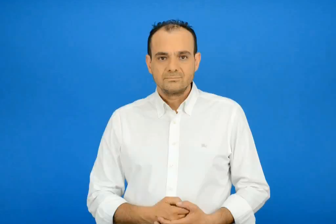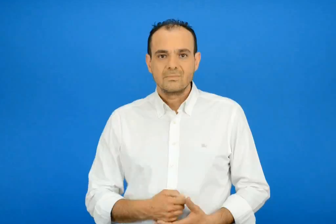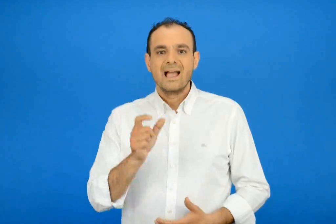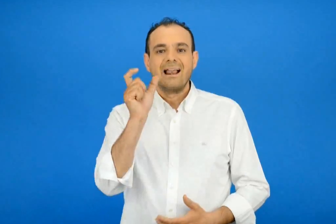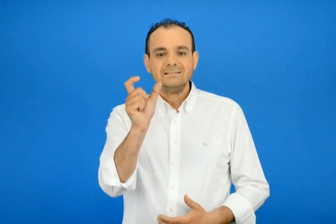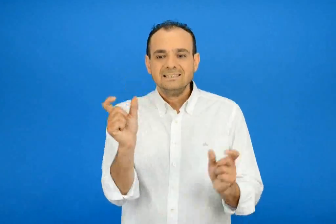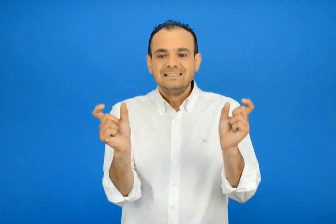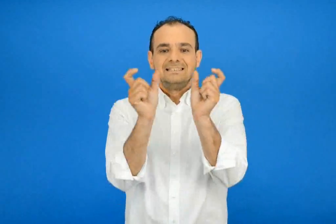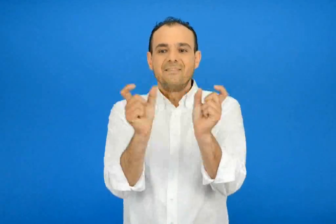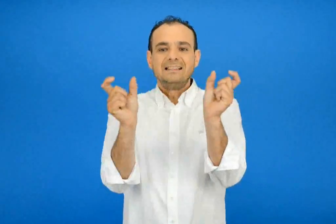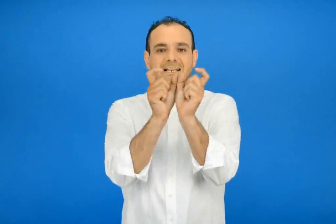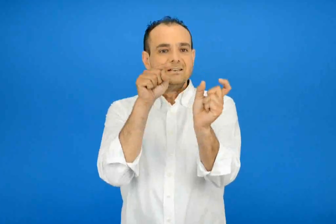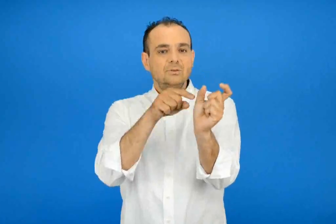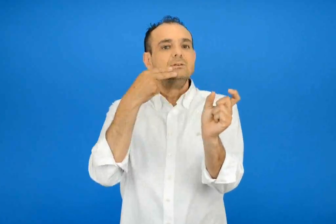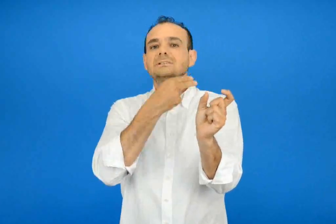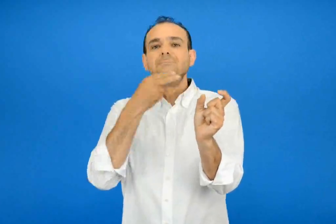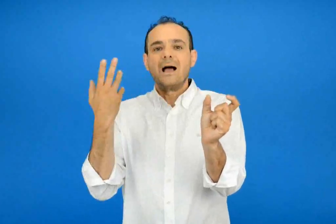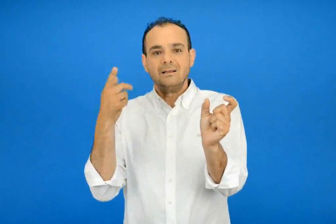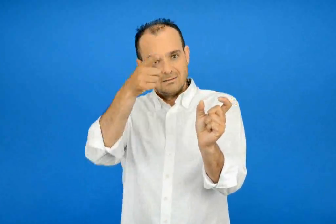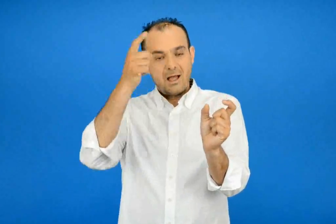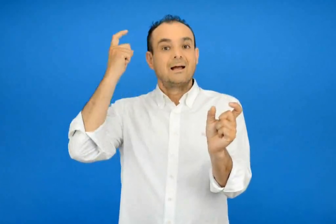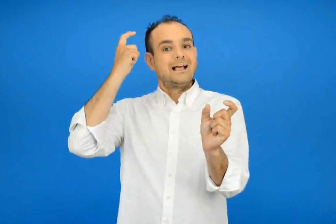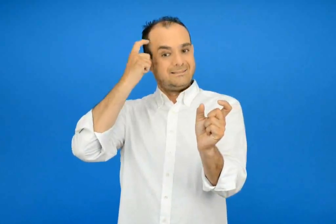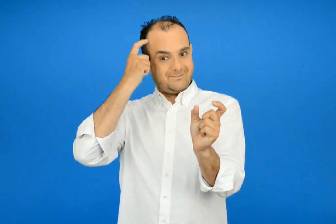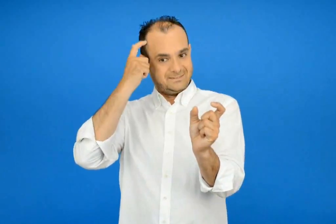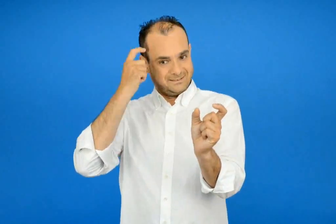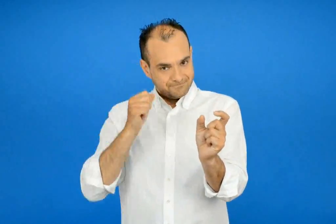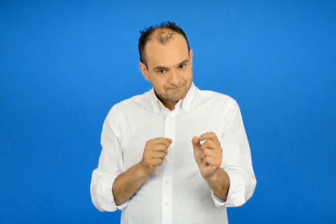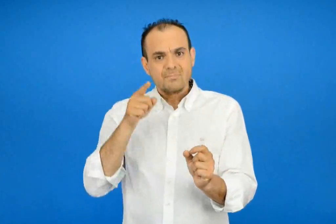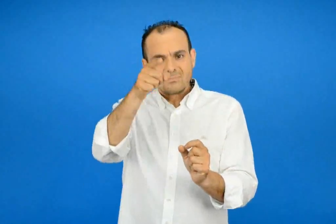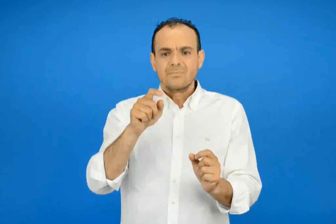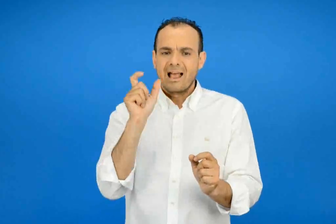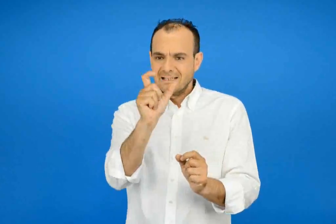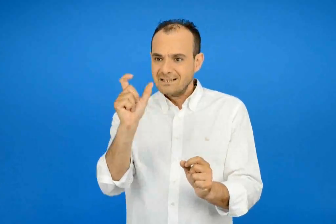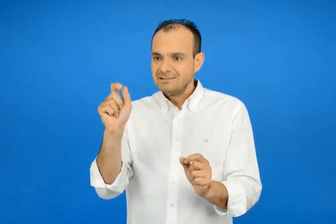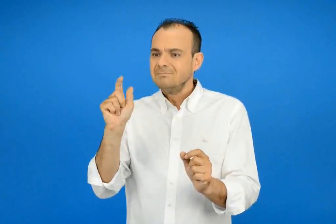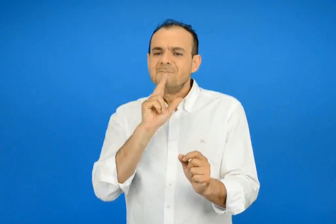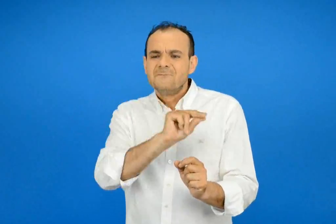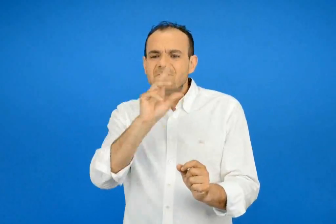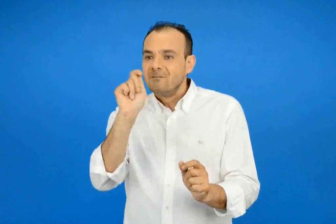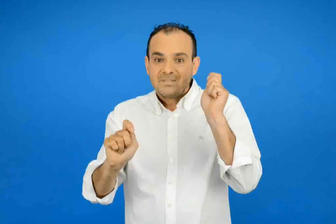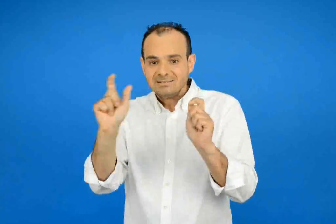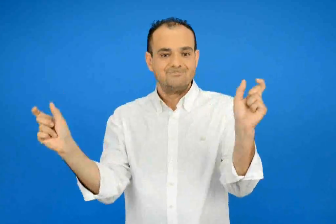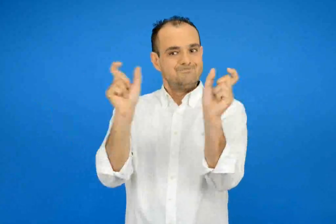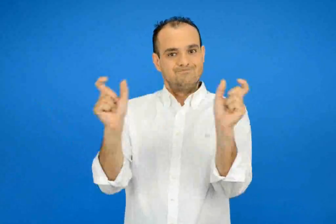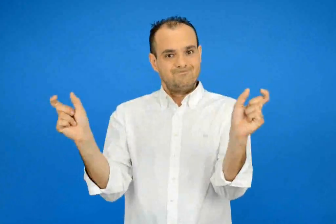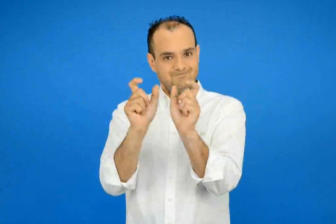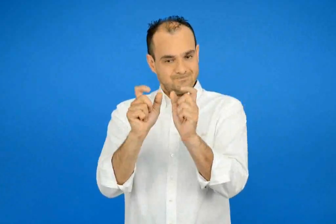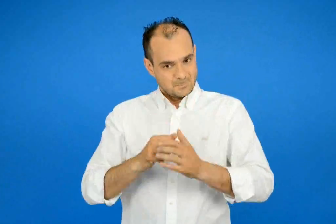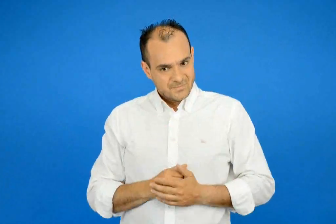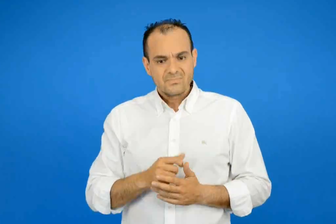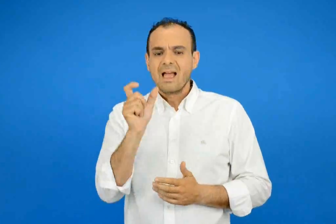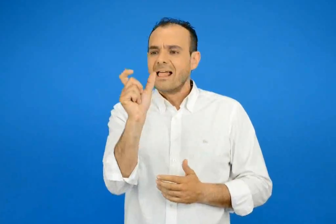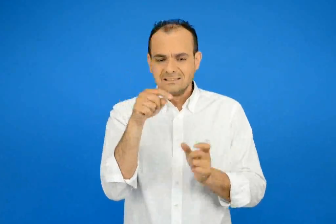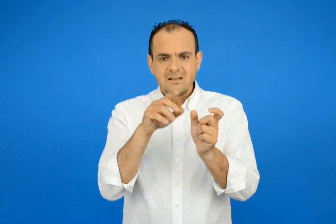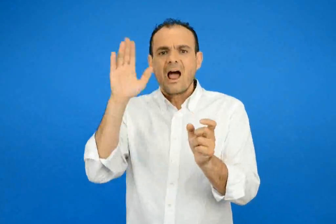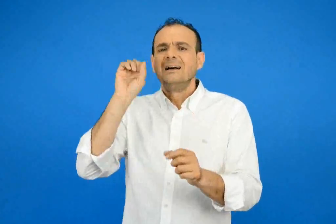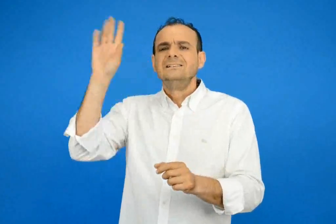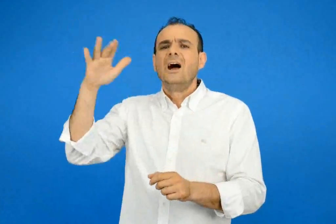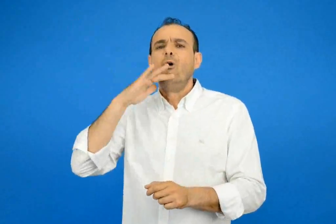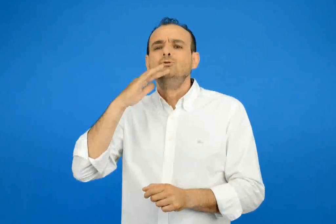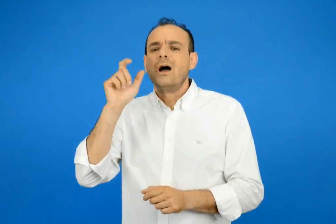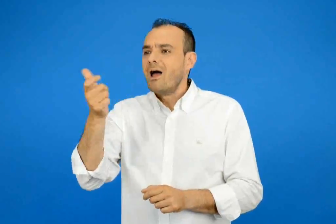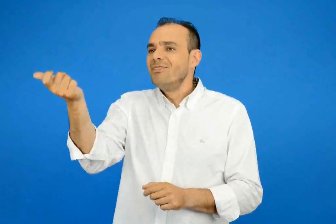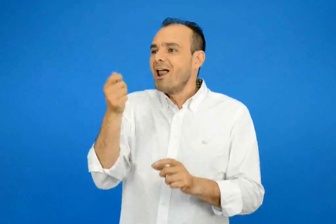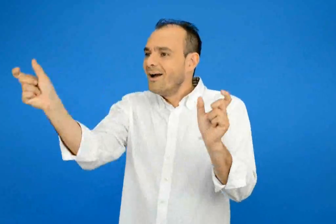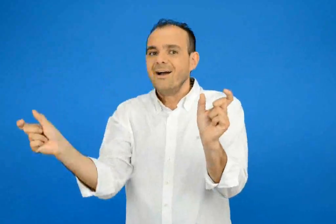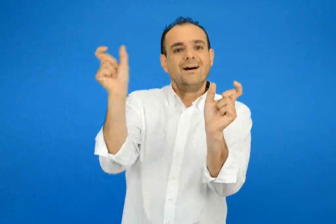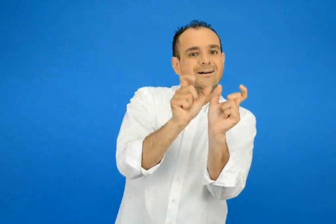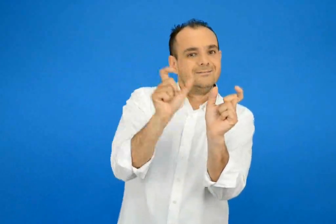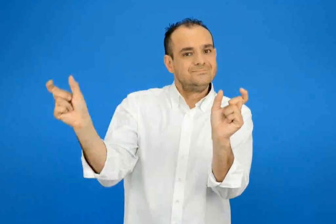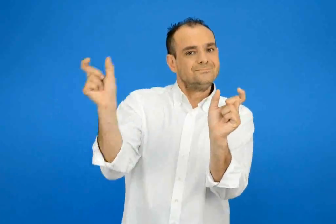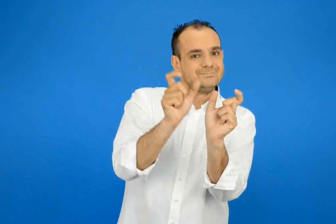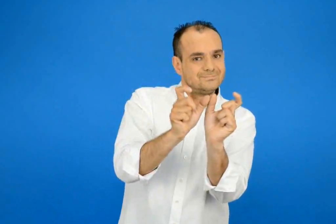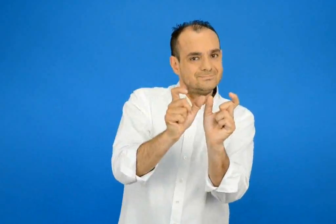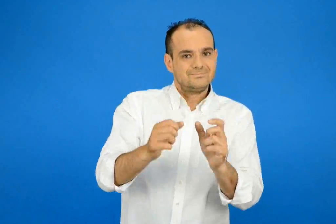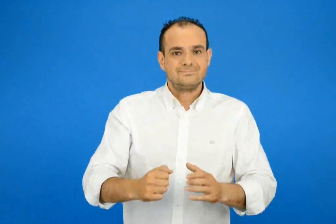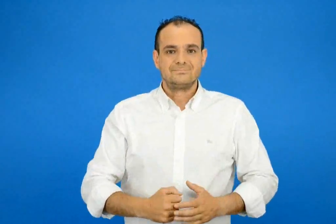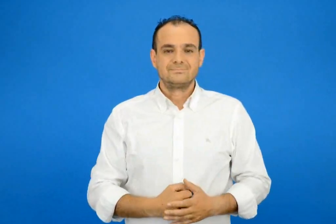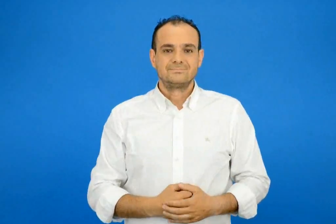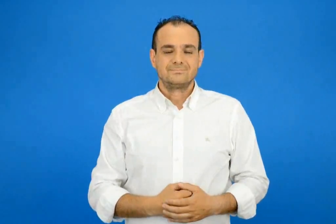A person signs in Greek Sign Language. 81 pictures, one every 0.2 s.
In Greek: να καταλαβαίνεις τι σημαίνουν οι συνθέτες λέξεις και να φτιάχνεις και εσύ τέτοιες λέξεις λέξεις που έχουμε δανειστεί από άλλες γλώσσες
